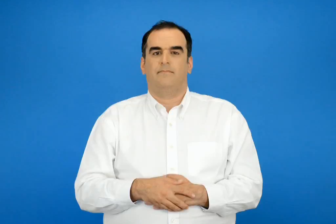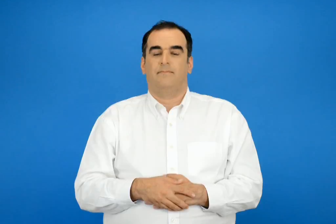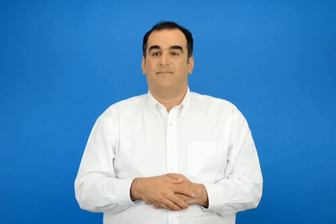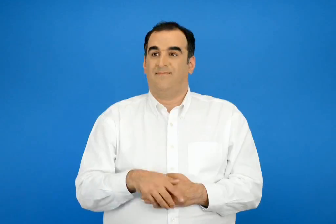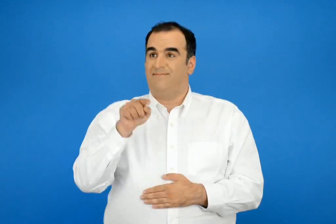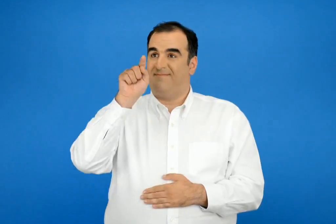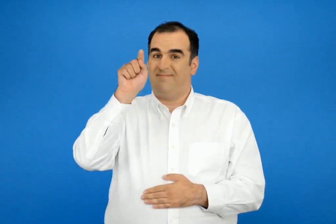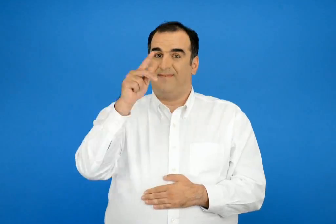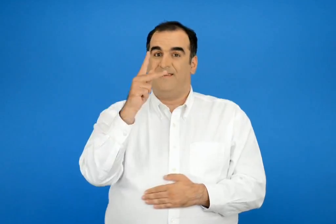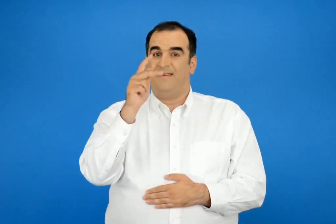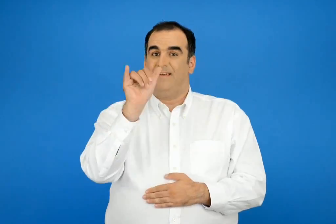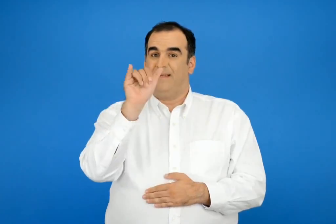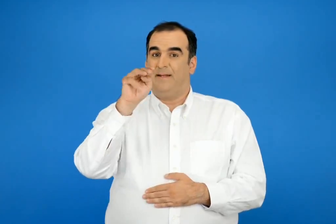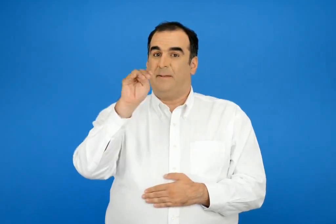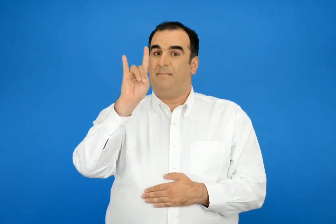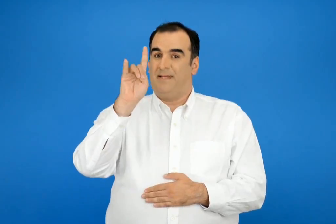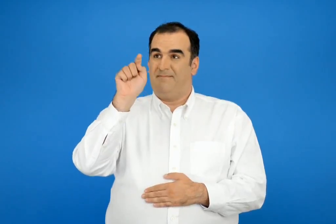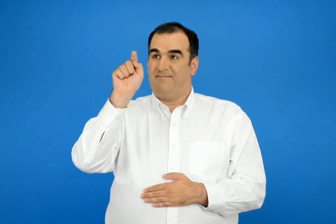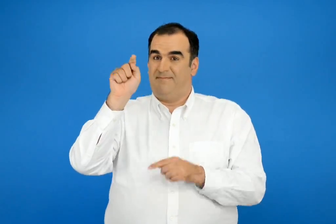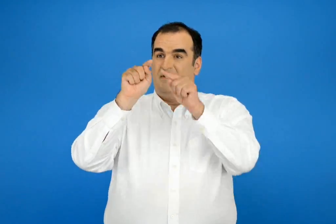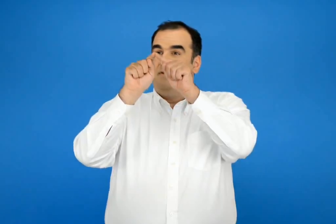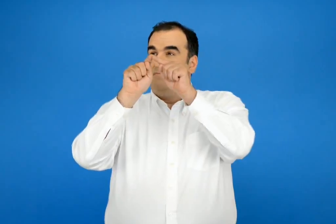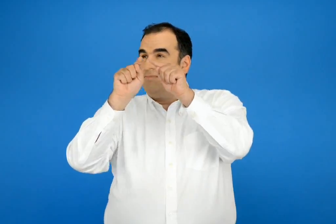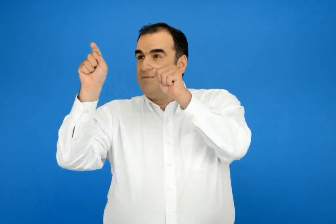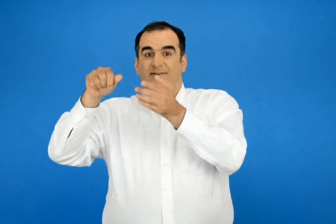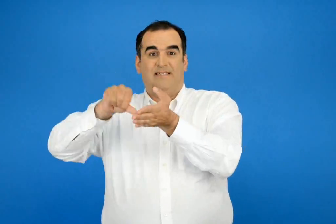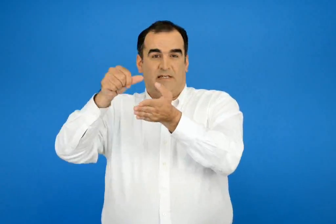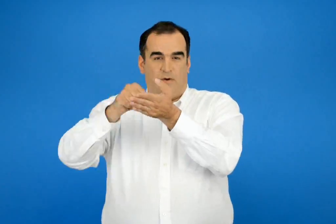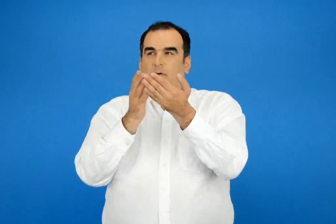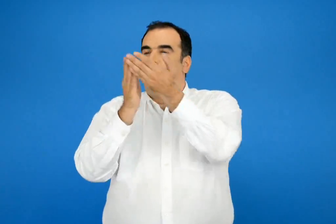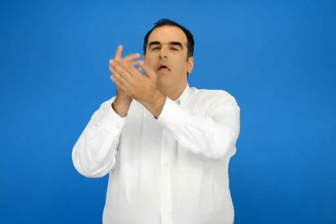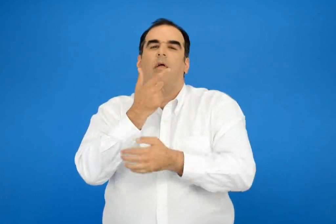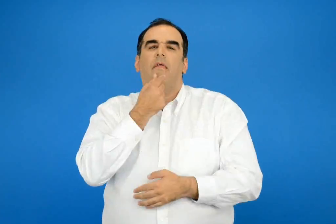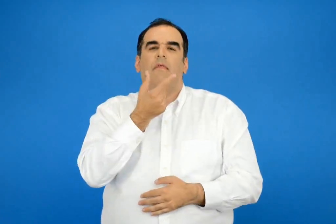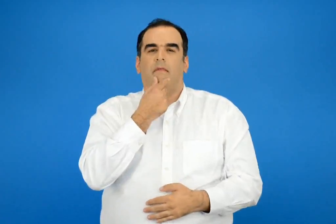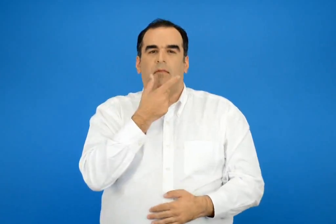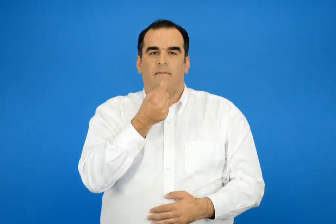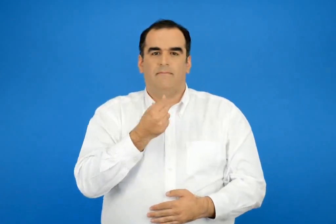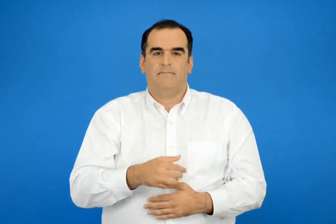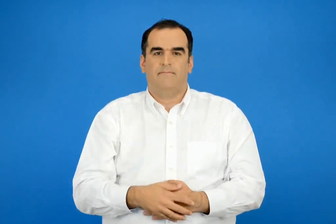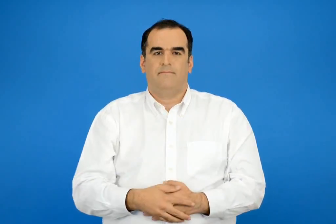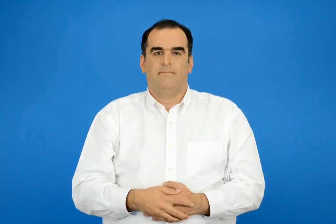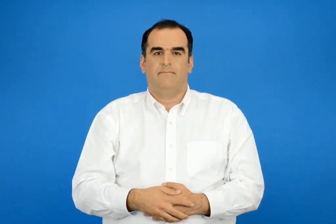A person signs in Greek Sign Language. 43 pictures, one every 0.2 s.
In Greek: από την κύμη μπορείτε να πατέ ευκολά στη σκύρο
